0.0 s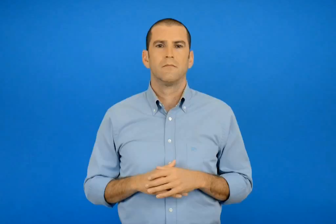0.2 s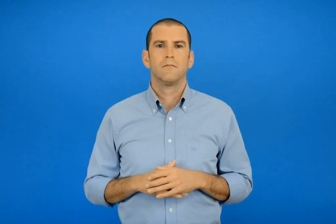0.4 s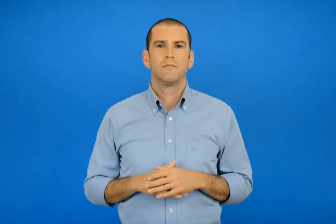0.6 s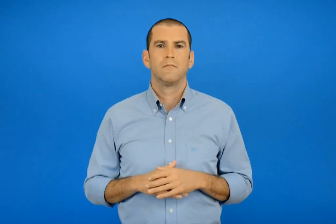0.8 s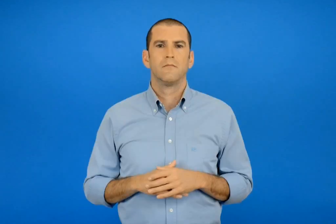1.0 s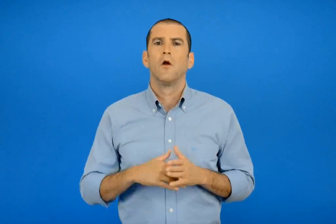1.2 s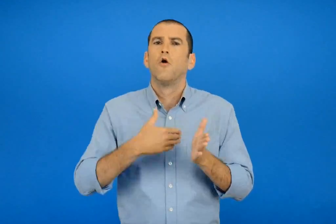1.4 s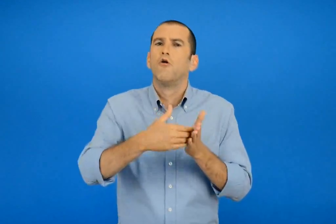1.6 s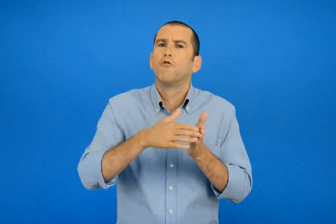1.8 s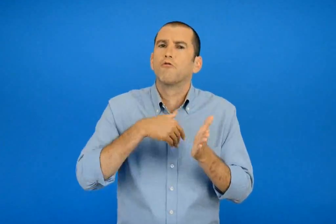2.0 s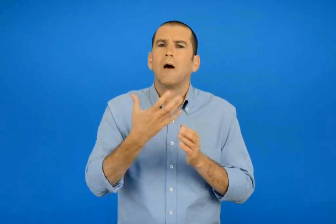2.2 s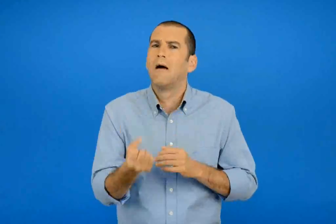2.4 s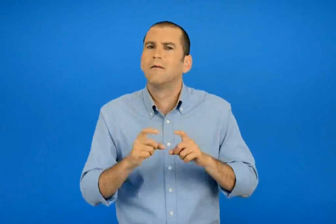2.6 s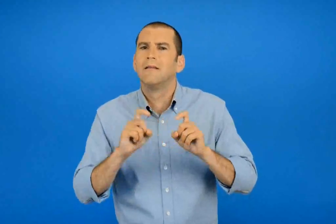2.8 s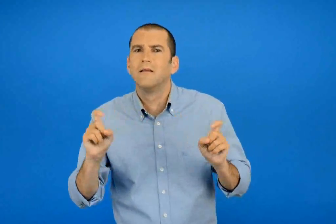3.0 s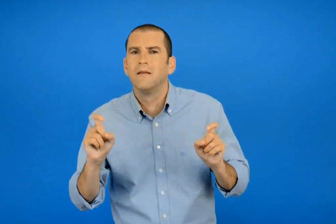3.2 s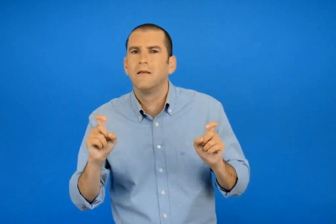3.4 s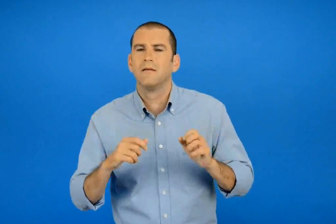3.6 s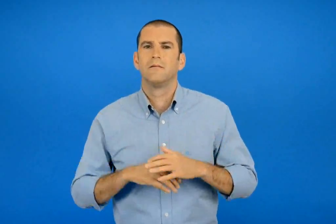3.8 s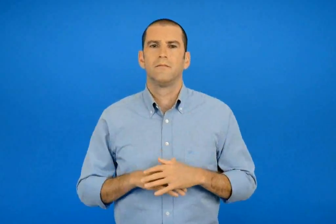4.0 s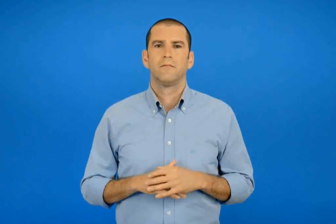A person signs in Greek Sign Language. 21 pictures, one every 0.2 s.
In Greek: τι χρώμα έχει ;
